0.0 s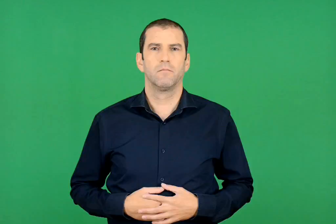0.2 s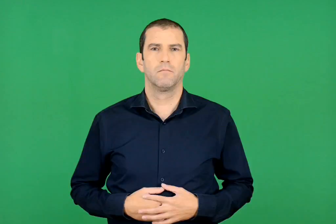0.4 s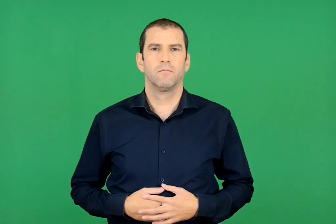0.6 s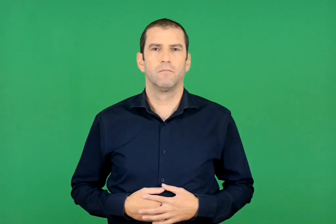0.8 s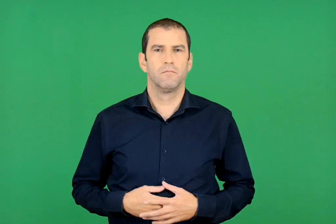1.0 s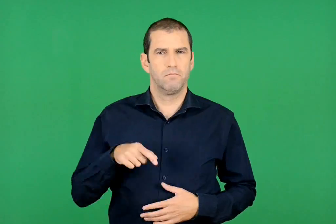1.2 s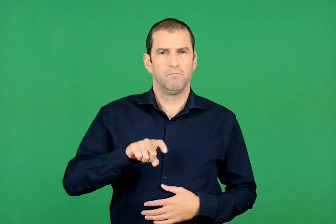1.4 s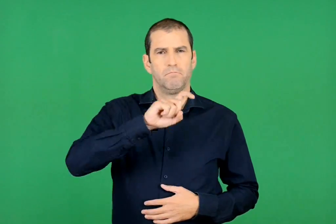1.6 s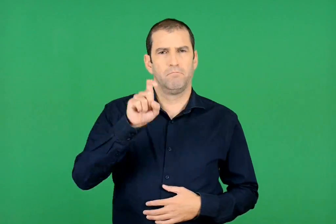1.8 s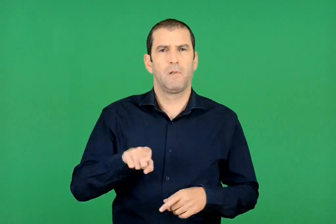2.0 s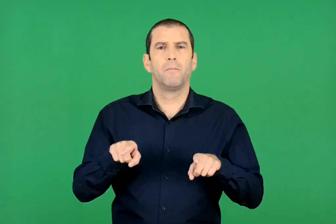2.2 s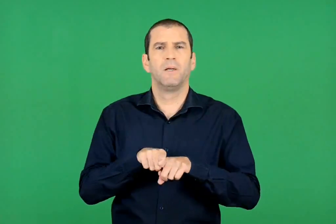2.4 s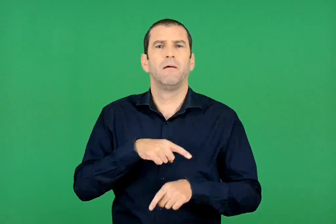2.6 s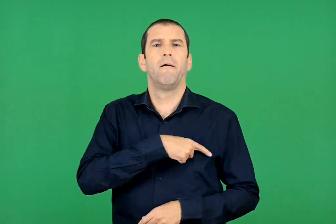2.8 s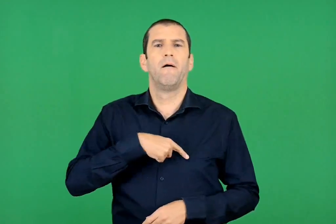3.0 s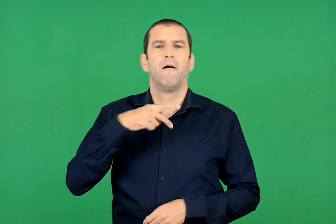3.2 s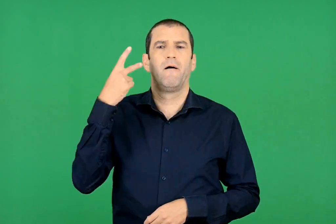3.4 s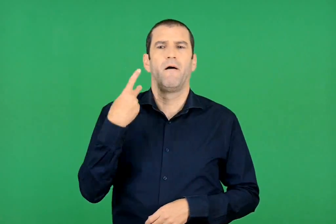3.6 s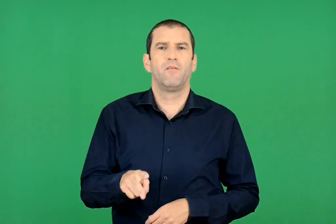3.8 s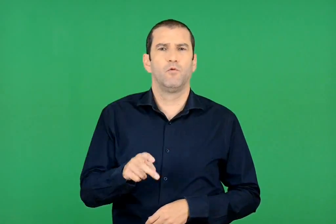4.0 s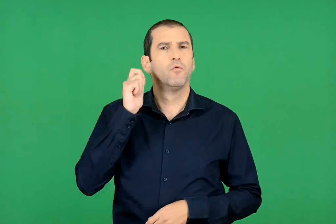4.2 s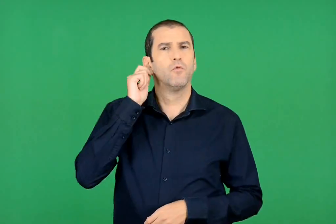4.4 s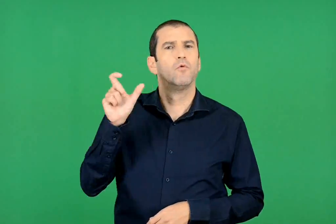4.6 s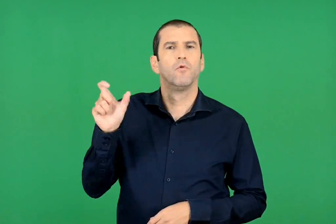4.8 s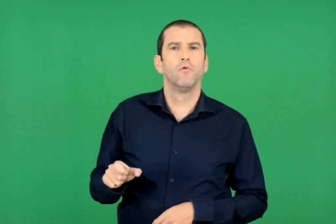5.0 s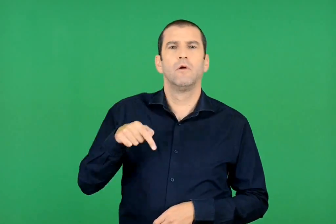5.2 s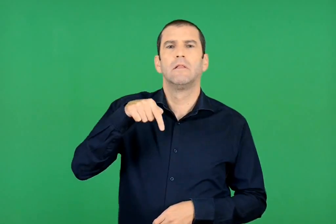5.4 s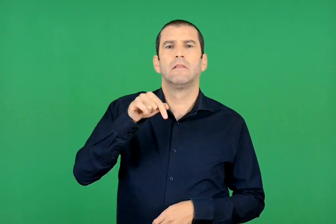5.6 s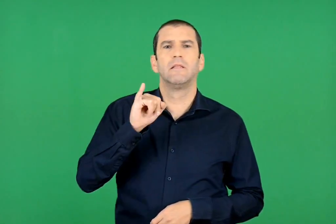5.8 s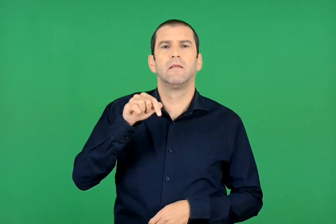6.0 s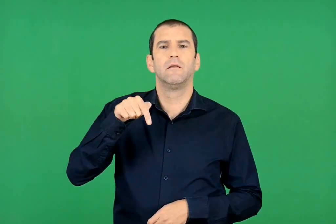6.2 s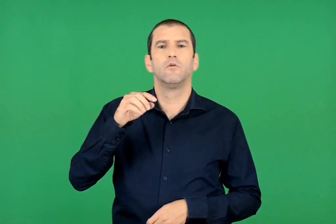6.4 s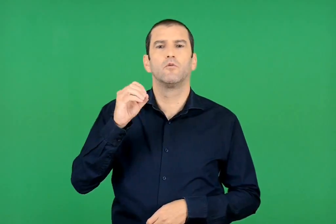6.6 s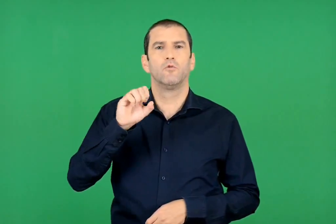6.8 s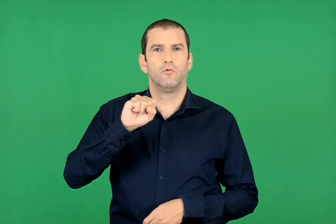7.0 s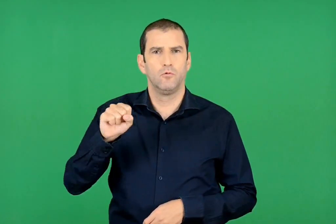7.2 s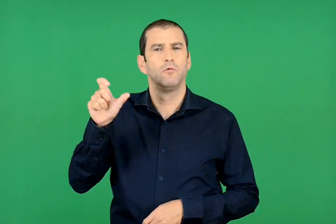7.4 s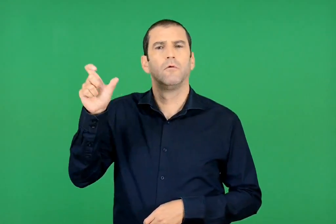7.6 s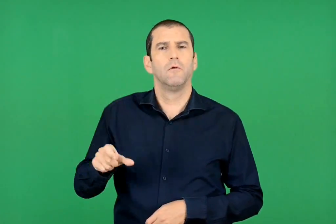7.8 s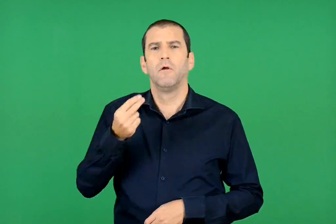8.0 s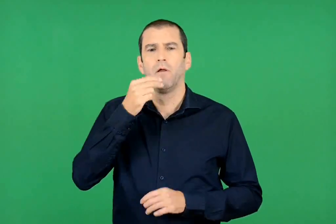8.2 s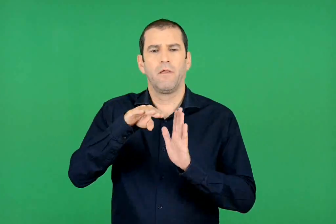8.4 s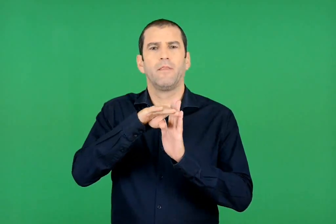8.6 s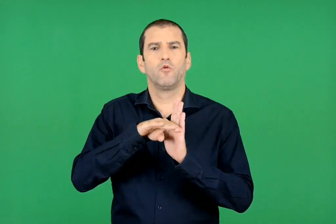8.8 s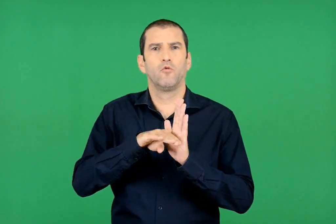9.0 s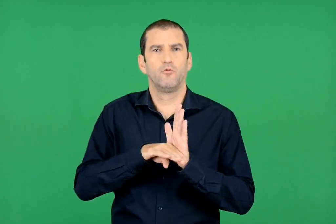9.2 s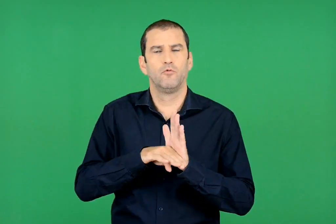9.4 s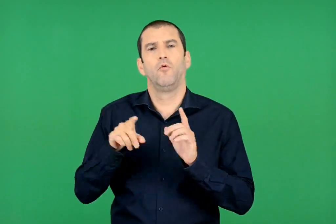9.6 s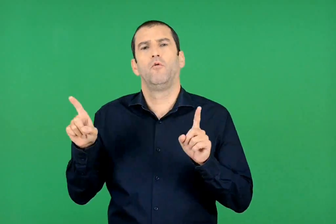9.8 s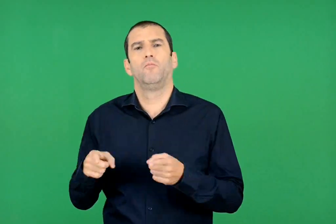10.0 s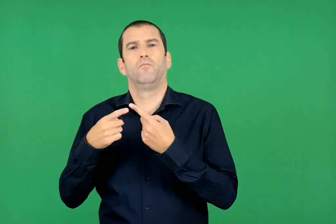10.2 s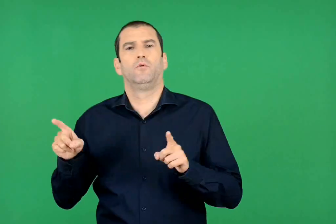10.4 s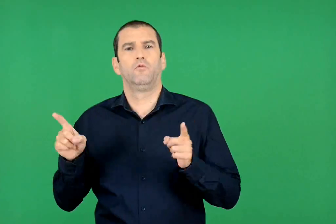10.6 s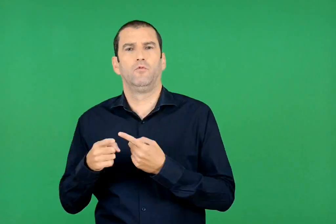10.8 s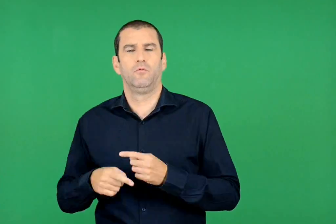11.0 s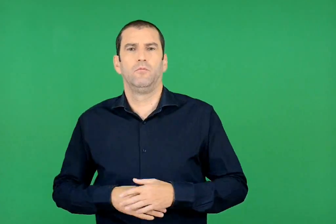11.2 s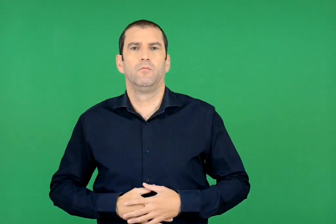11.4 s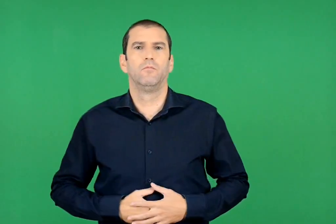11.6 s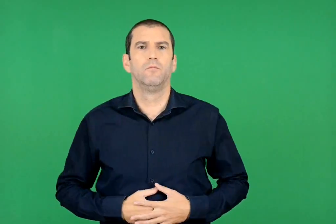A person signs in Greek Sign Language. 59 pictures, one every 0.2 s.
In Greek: ζούσε με το αφεντικό του , τον κύριο τίτο , που ήταν διαιτολόγος μουσικολόγος
